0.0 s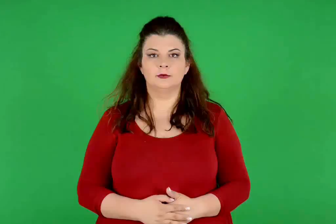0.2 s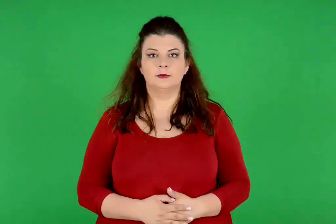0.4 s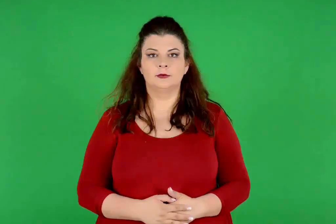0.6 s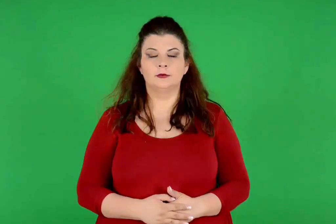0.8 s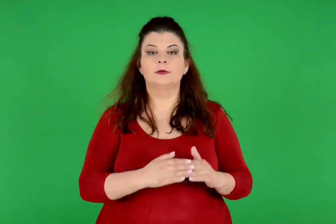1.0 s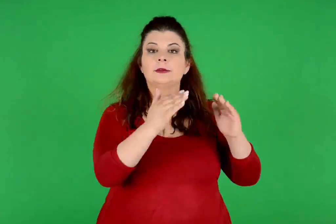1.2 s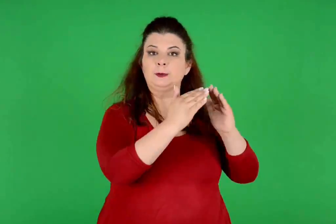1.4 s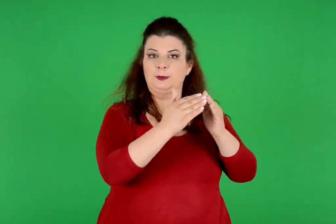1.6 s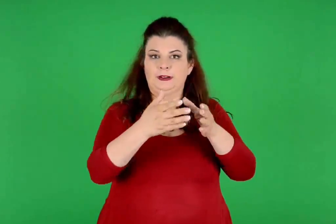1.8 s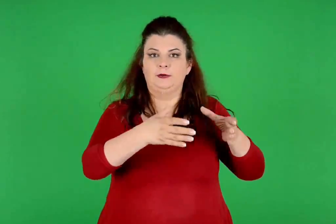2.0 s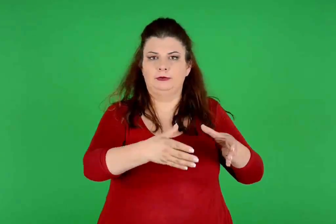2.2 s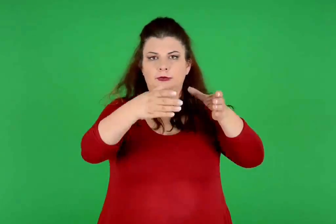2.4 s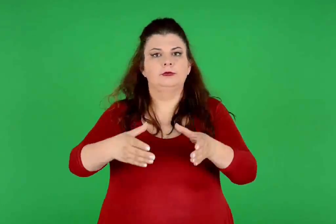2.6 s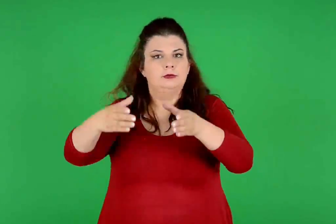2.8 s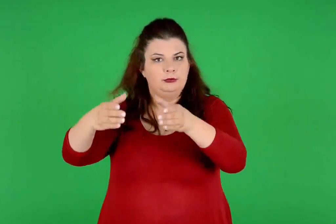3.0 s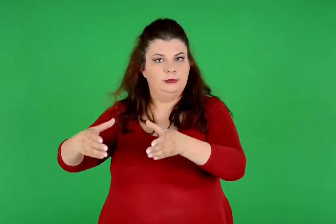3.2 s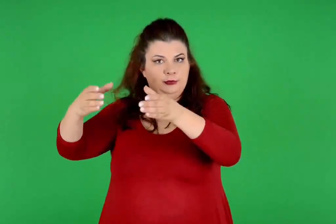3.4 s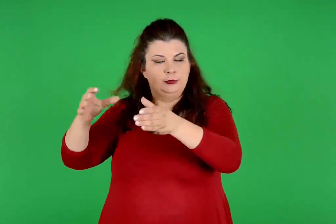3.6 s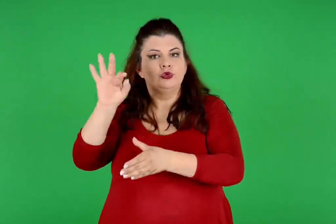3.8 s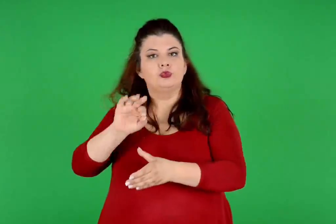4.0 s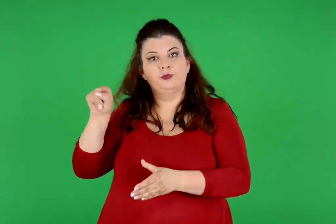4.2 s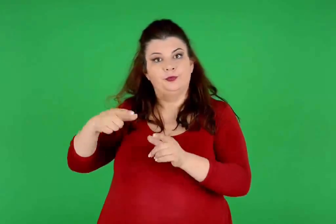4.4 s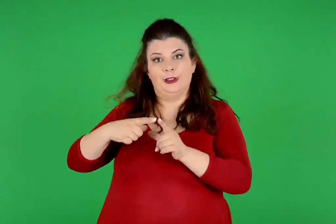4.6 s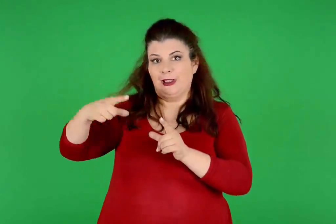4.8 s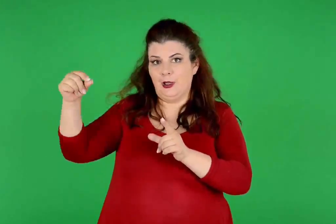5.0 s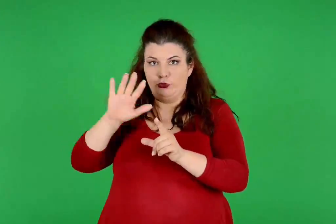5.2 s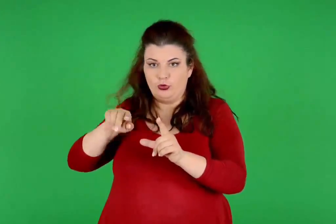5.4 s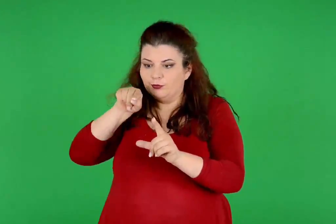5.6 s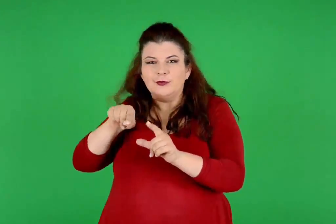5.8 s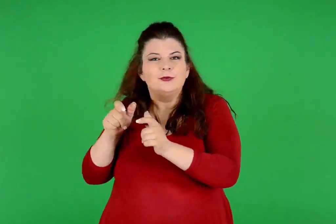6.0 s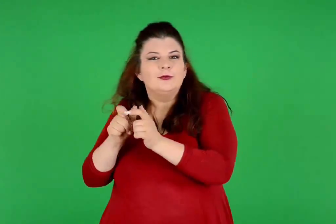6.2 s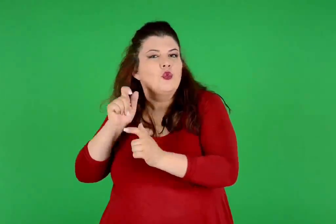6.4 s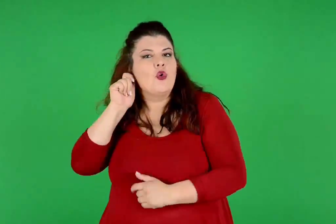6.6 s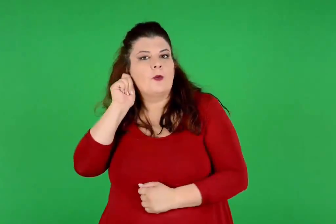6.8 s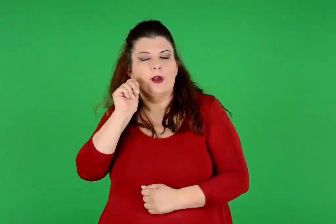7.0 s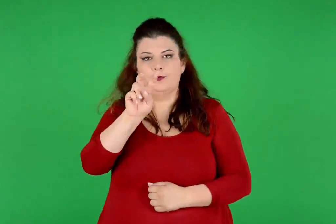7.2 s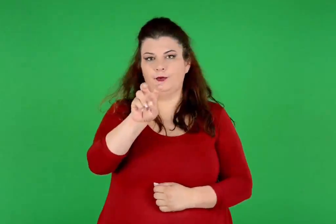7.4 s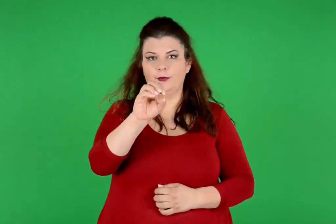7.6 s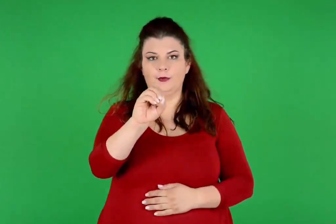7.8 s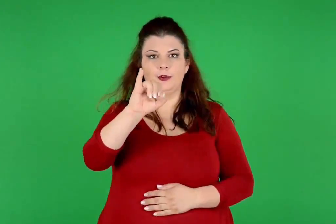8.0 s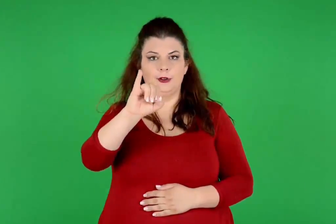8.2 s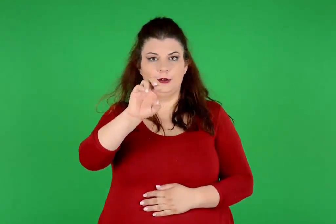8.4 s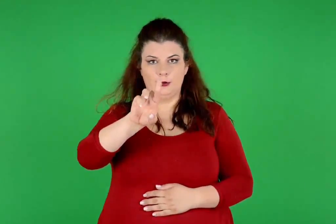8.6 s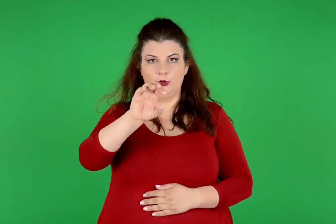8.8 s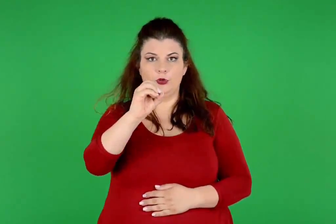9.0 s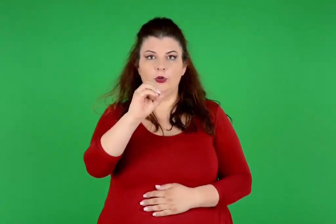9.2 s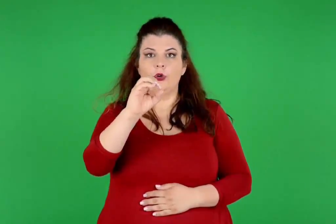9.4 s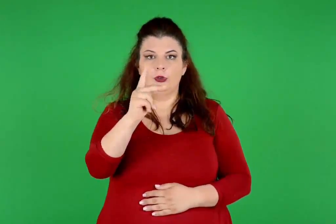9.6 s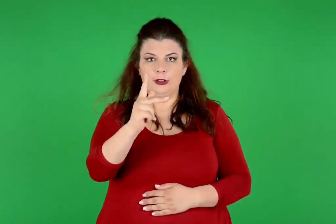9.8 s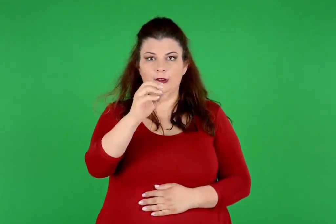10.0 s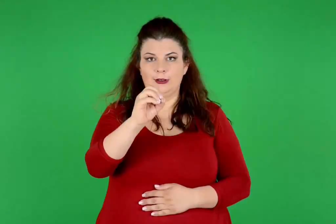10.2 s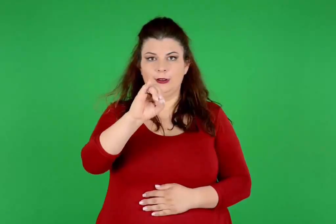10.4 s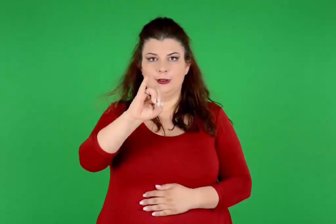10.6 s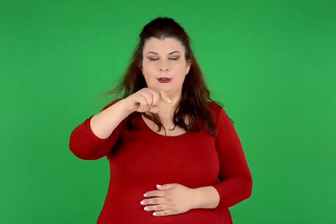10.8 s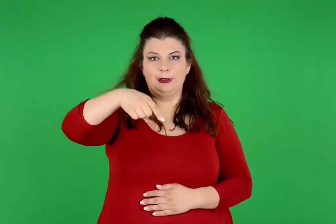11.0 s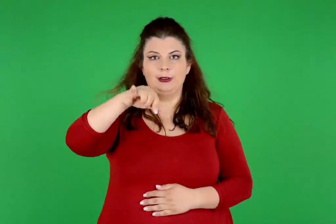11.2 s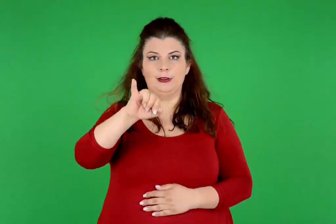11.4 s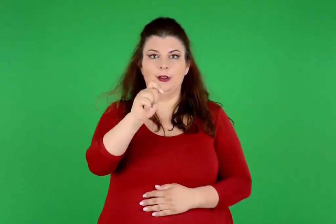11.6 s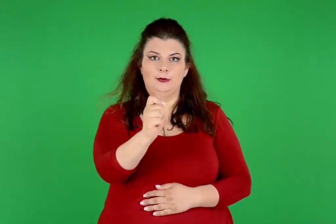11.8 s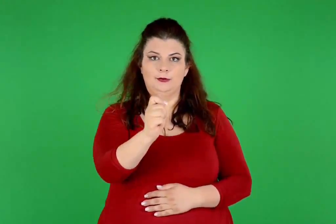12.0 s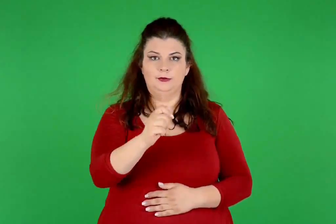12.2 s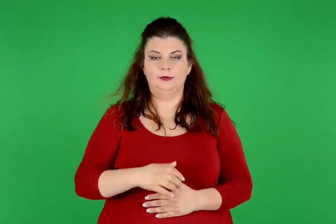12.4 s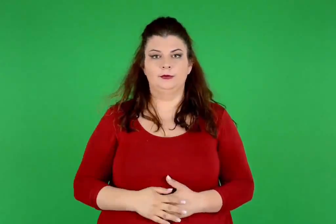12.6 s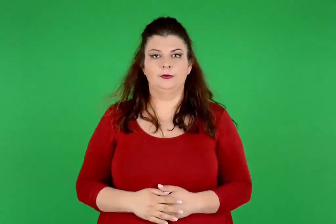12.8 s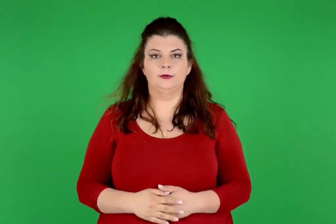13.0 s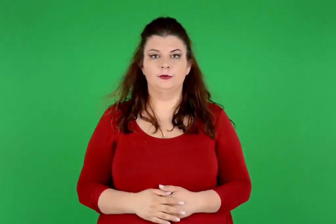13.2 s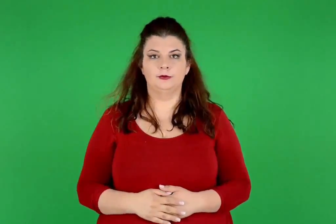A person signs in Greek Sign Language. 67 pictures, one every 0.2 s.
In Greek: σπίτια από τον οικισμό της χοιροκοιτίας στην κύπρο
